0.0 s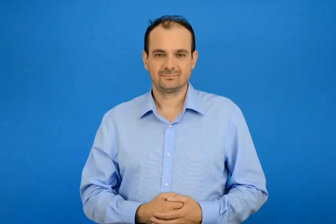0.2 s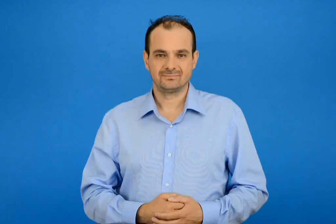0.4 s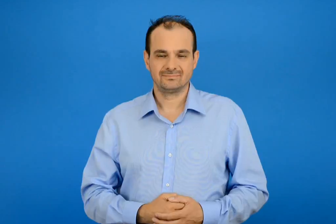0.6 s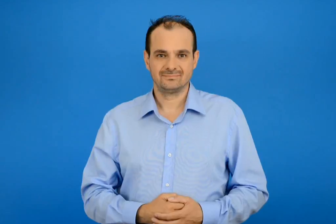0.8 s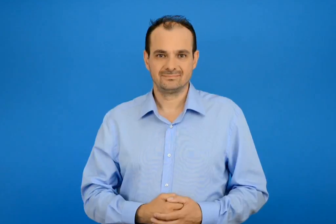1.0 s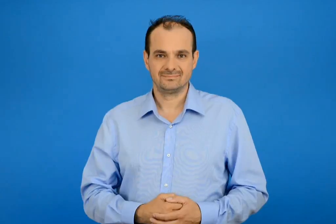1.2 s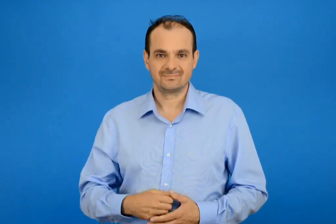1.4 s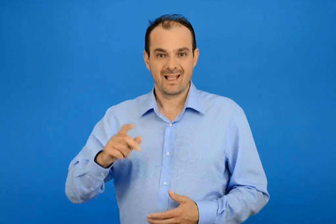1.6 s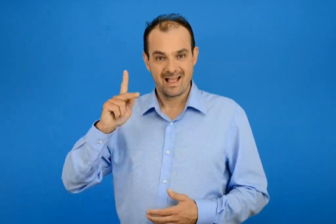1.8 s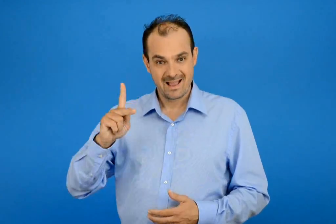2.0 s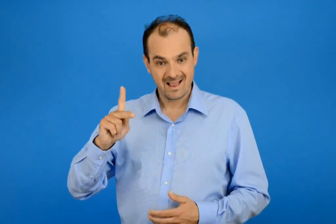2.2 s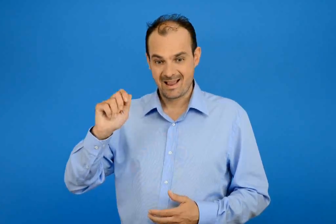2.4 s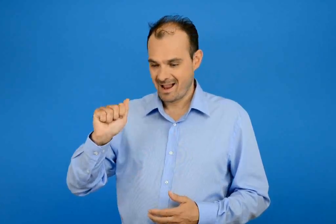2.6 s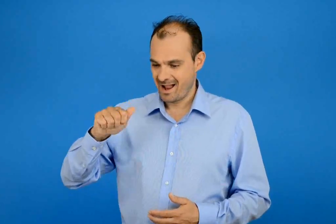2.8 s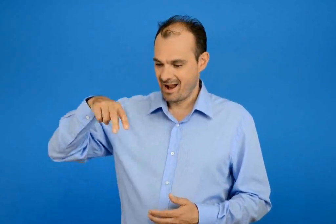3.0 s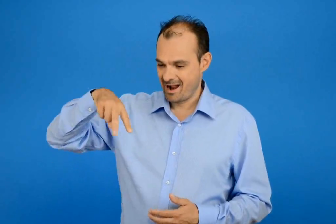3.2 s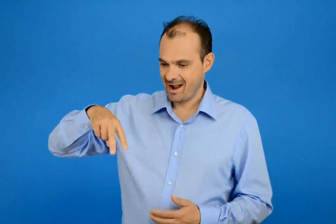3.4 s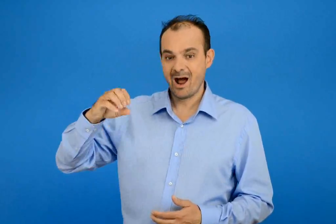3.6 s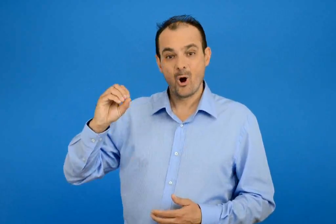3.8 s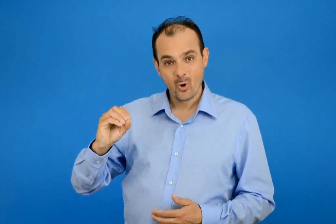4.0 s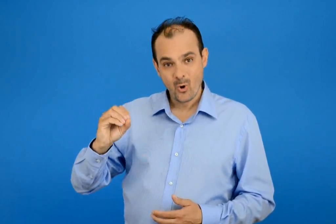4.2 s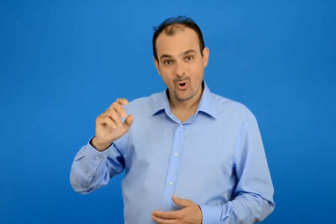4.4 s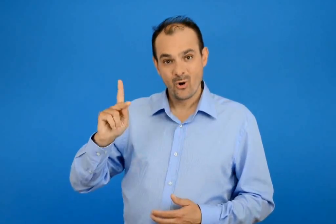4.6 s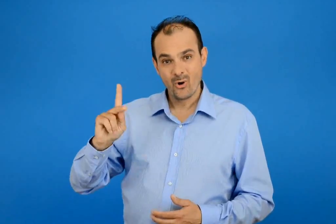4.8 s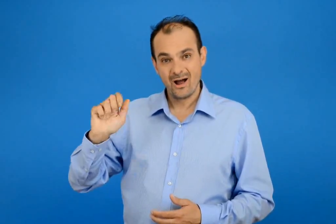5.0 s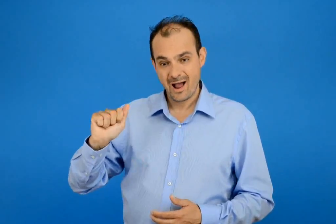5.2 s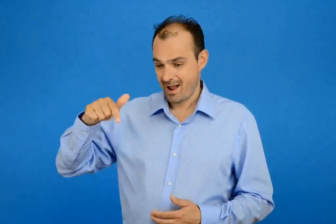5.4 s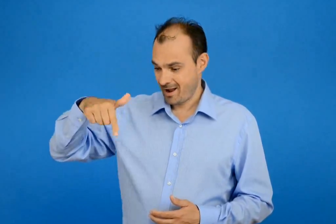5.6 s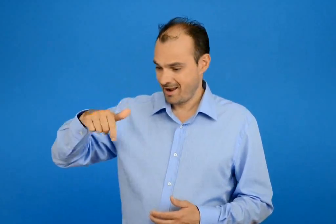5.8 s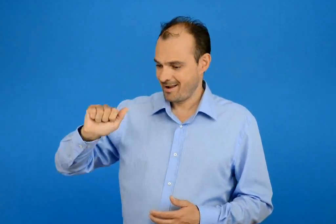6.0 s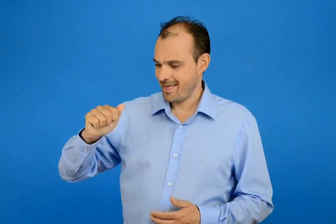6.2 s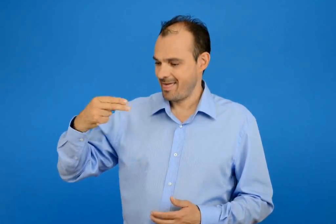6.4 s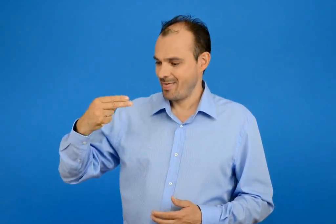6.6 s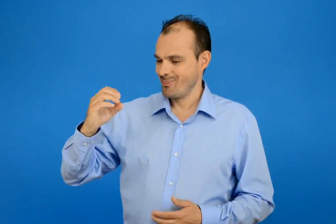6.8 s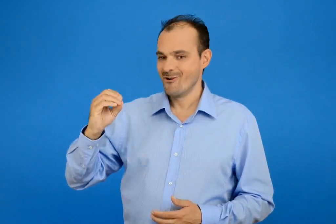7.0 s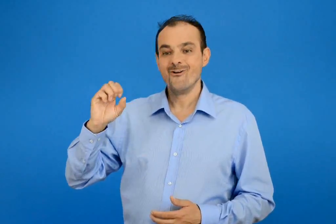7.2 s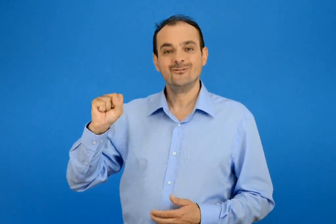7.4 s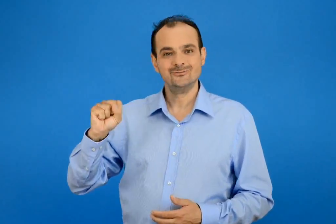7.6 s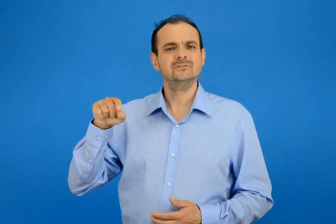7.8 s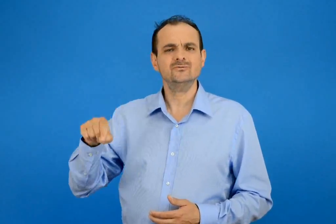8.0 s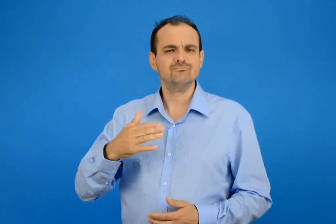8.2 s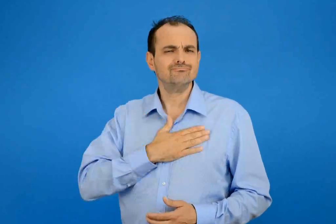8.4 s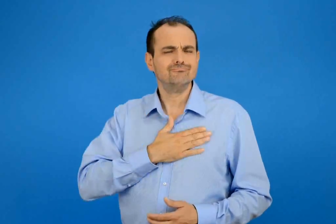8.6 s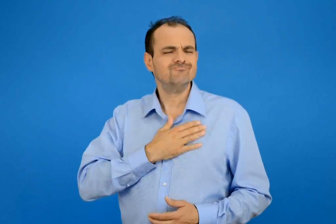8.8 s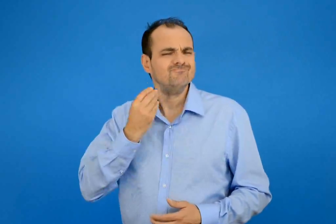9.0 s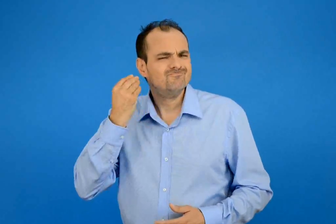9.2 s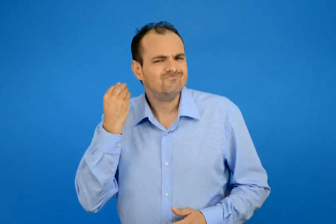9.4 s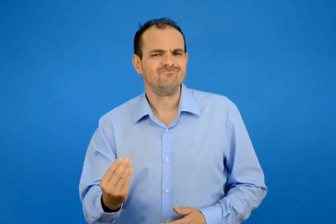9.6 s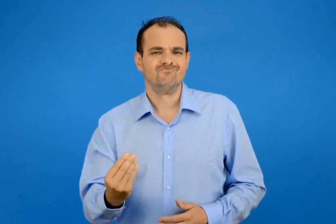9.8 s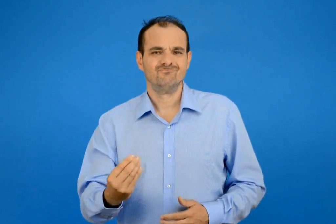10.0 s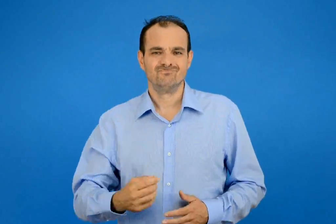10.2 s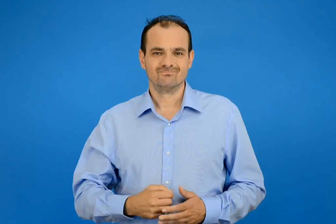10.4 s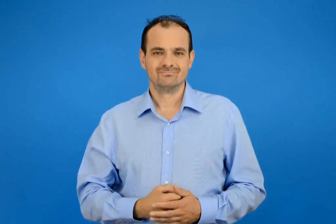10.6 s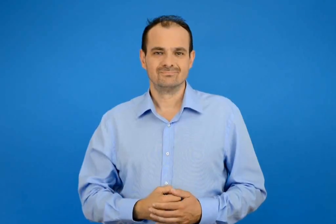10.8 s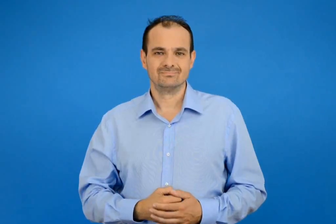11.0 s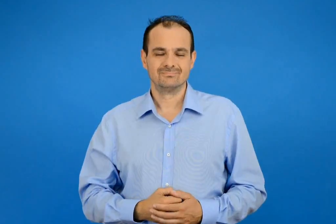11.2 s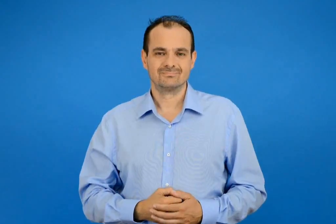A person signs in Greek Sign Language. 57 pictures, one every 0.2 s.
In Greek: καλοκάγαθος καλοκάγαθη καλοκάγαθο γεμάτος καλοσύνη
